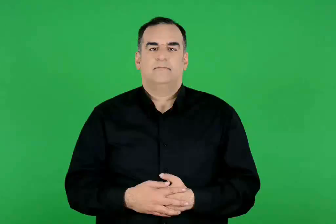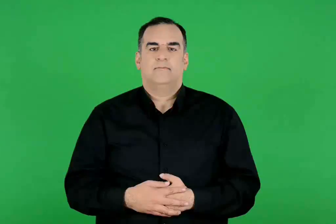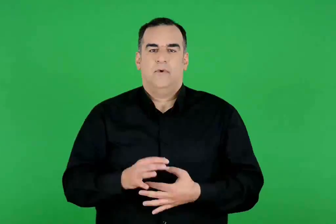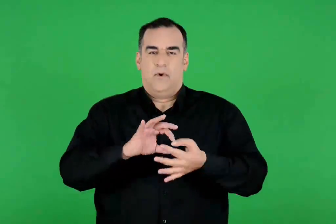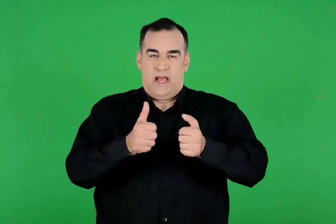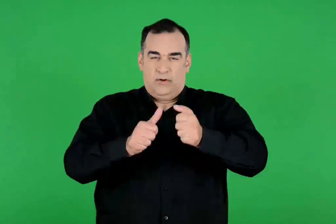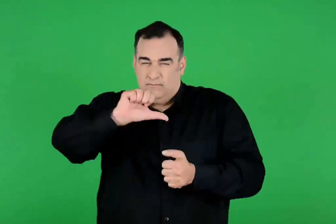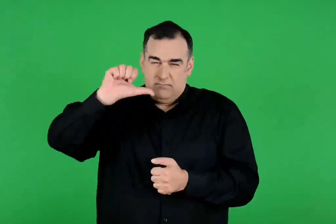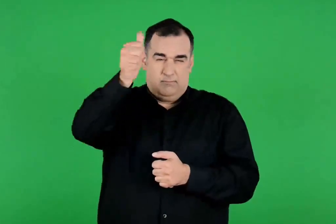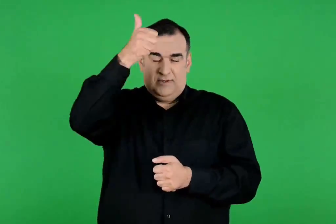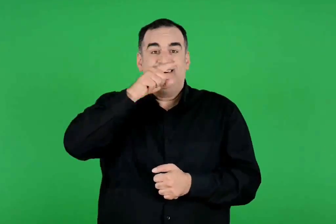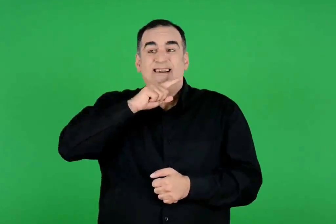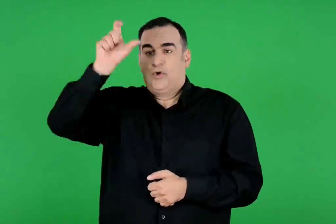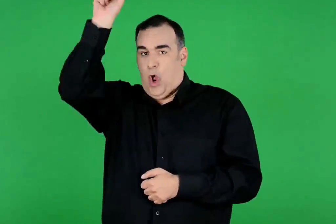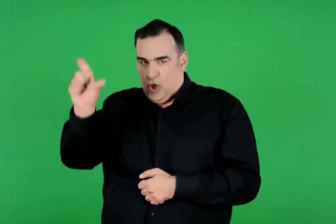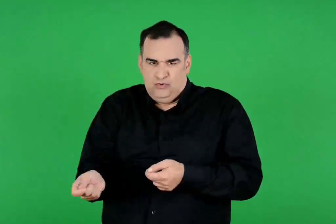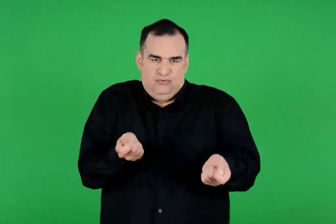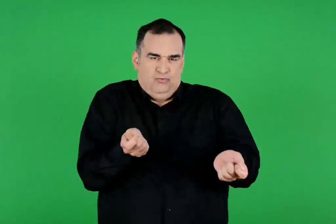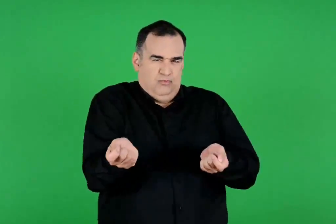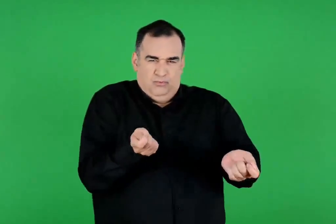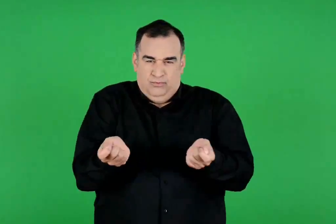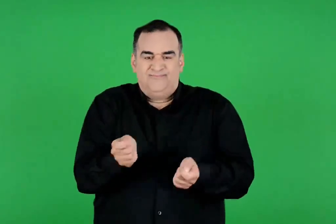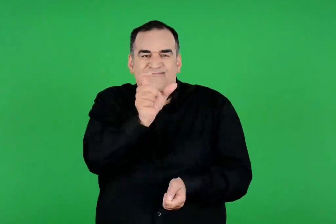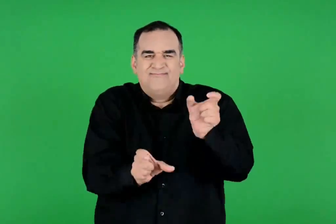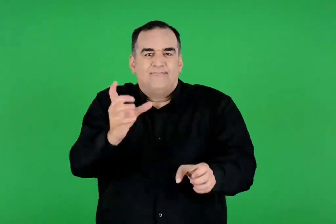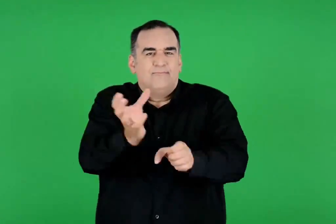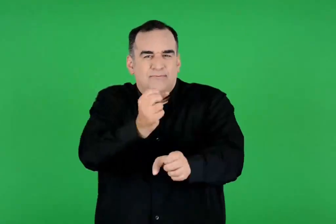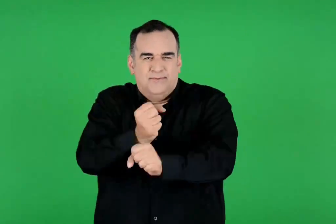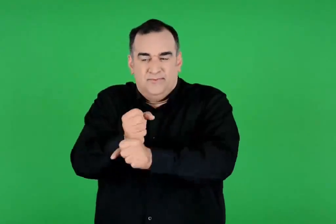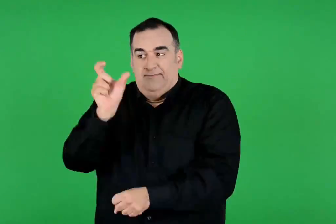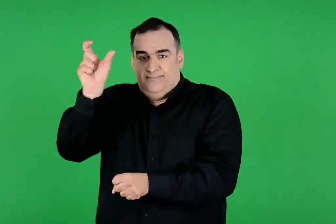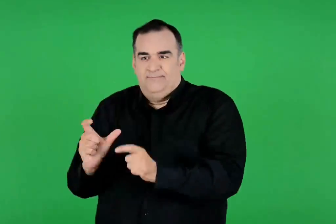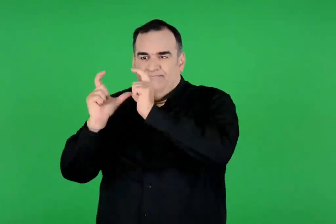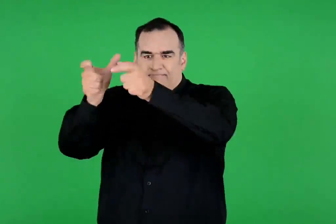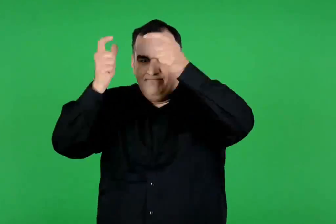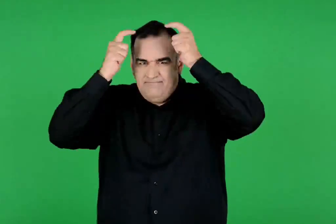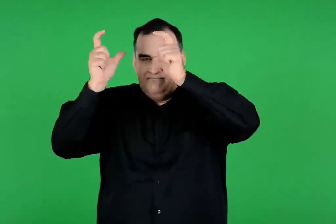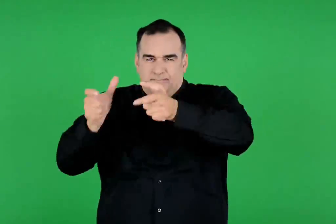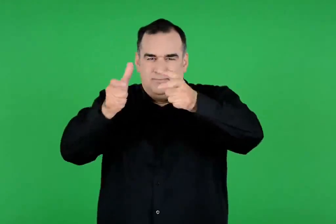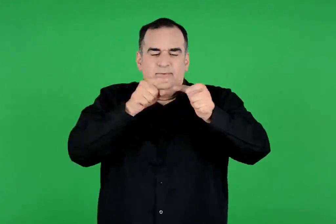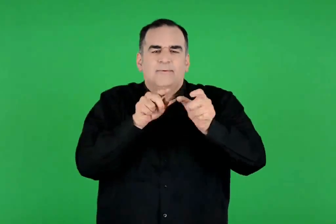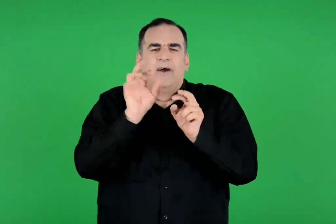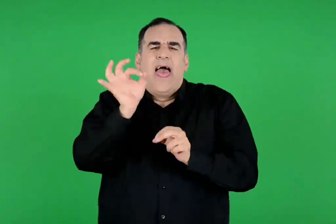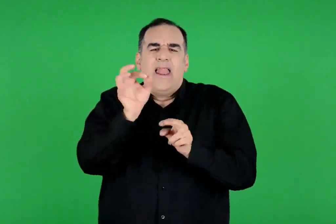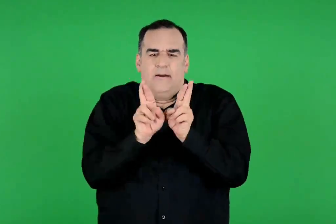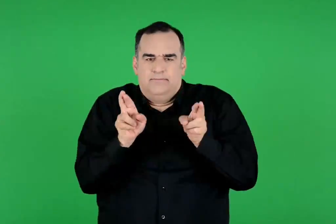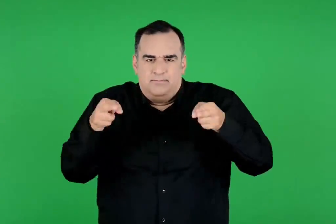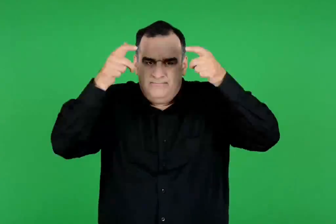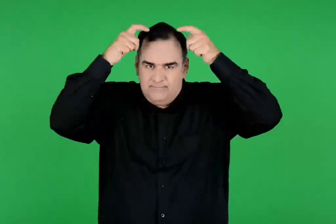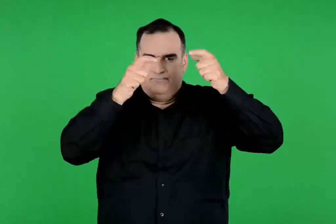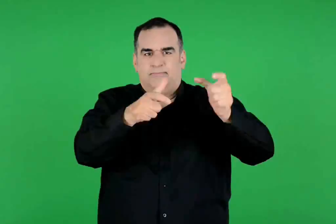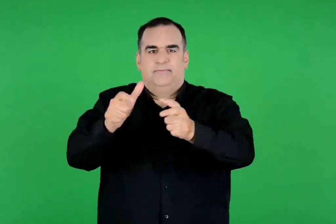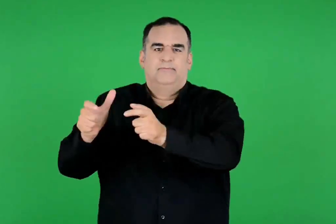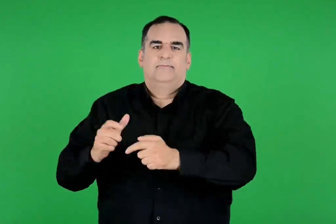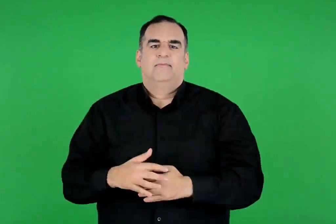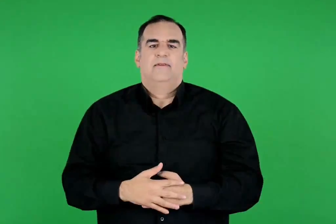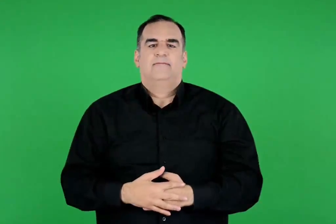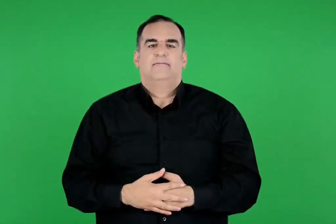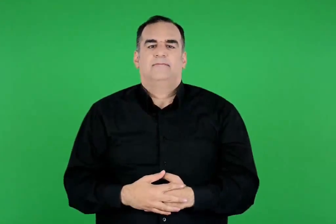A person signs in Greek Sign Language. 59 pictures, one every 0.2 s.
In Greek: ο ίδιος ο ηρακλής οργάνωσε τους πρώτους ολυμπιακούς αγώνες και στεφάνωσε τους νικητές με κλαδί αγριελιάς
